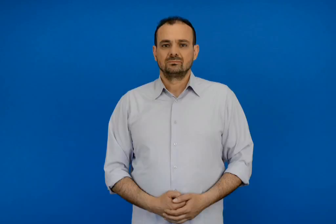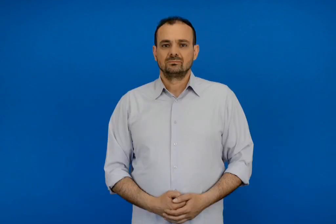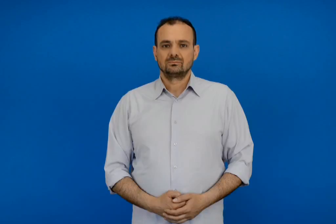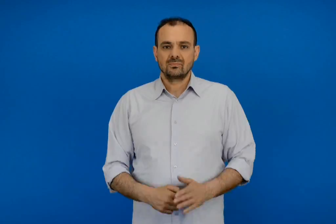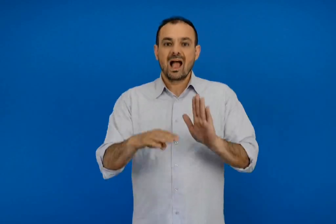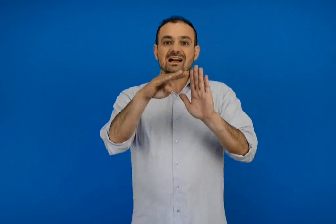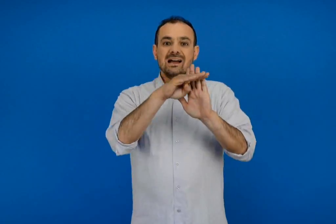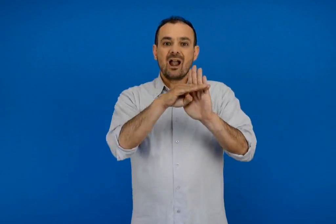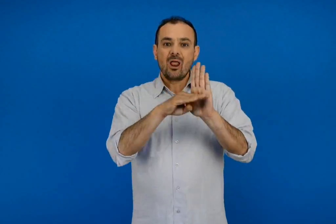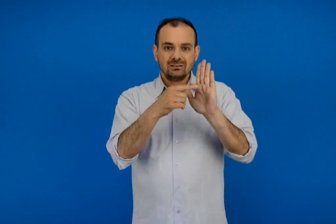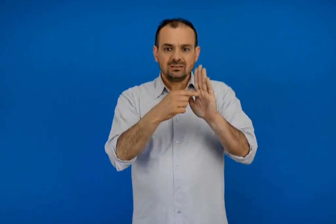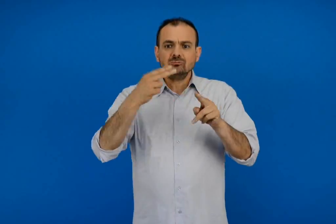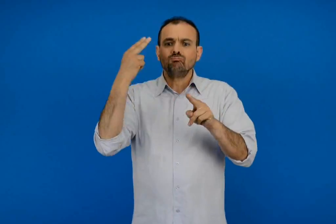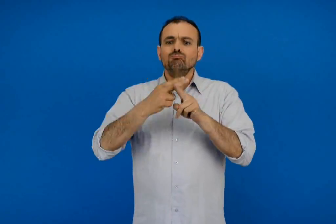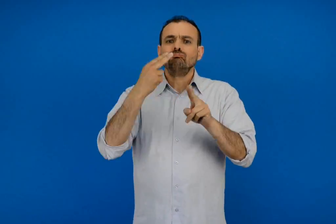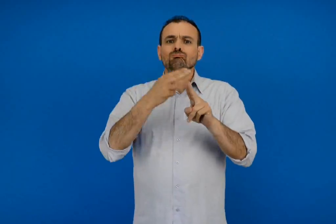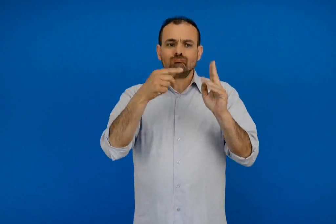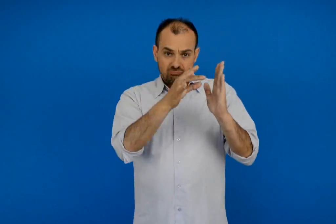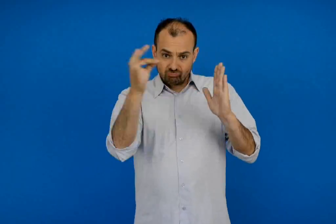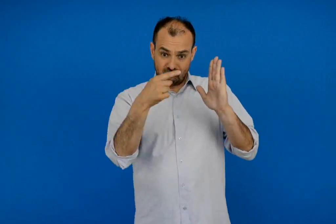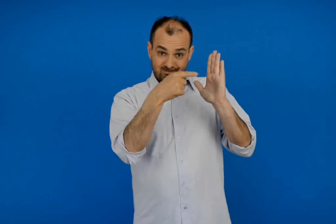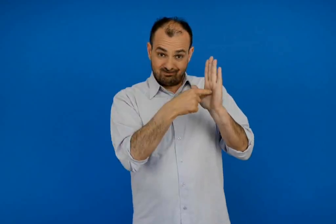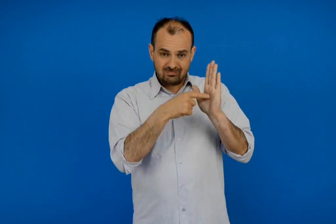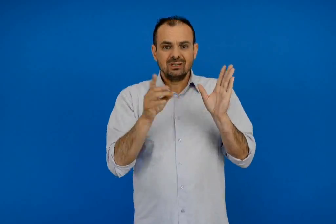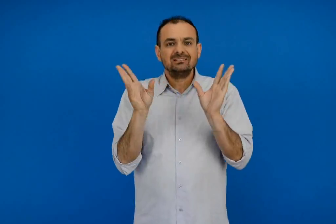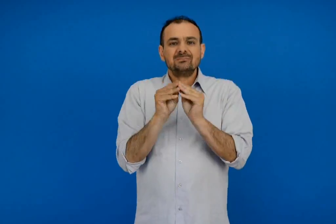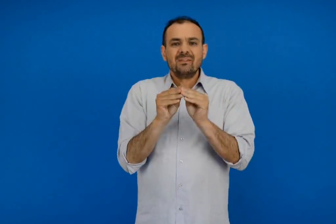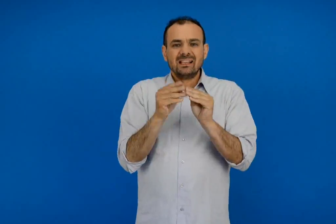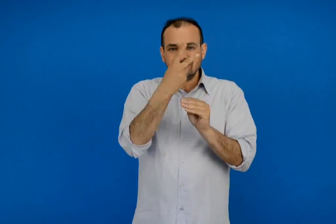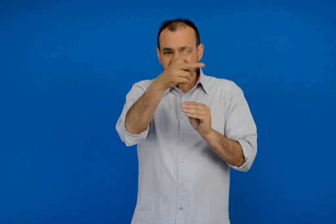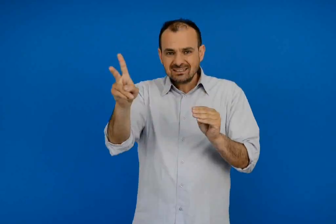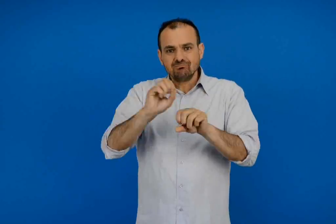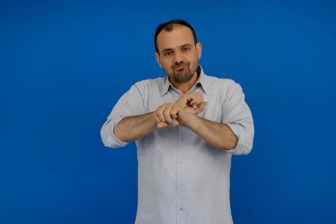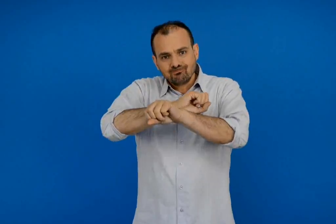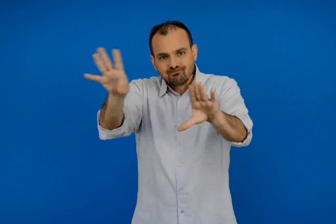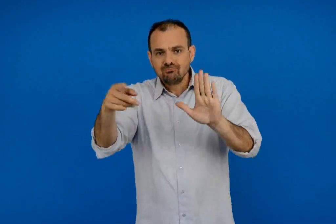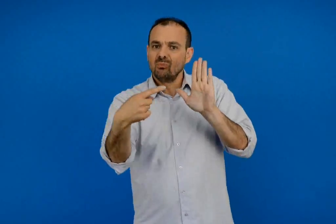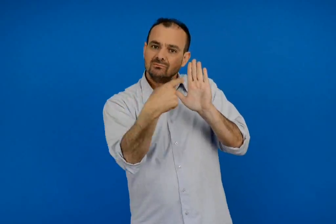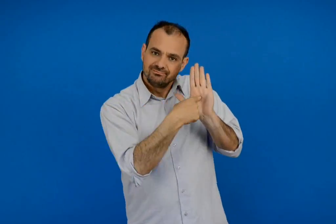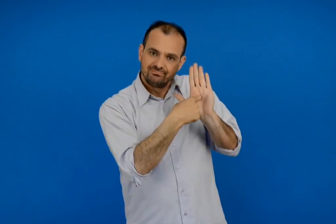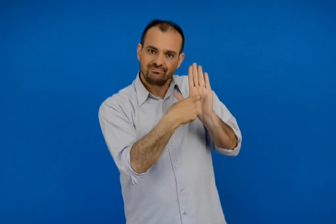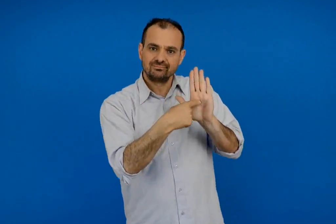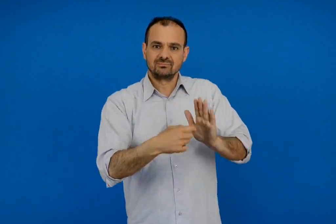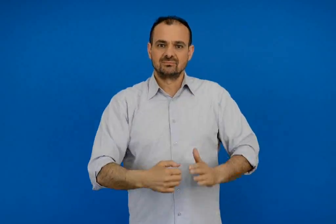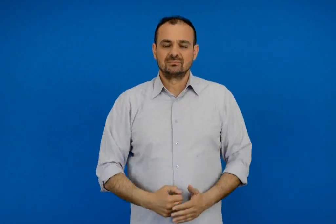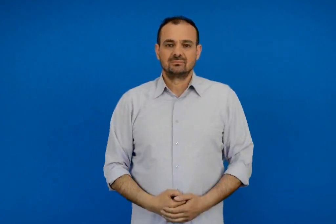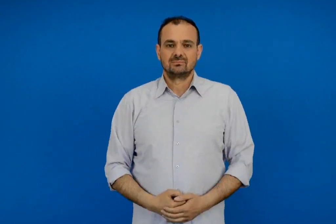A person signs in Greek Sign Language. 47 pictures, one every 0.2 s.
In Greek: διαλέξτε τον κανόνα που θεωρείτε πιο σημαντικό ανακοινώστε την απόφαση σας στους συμμαθητές σας
